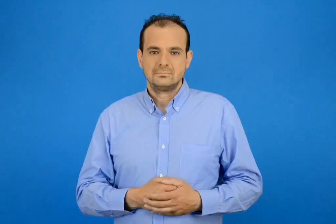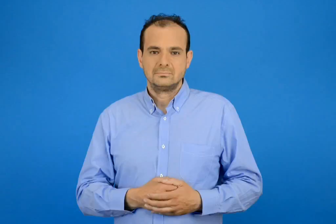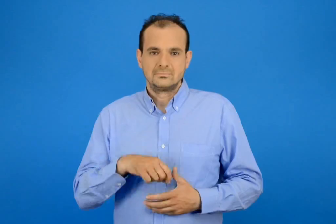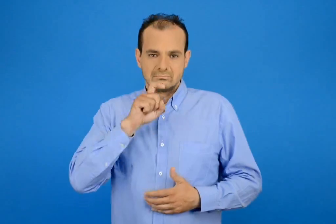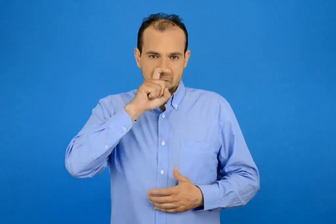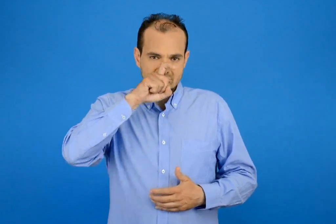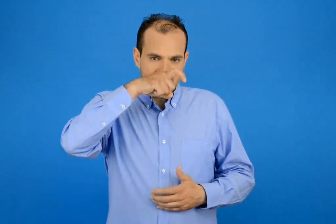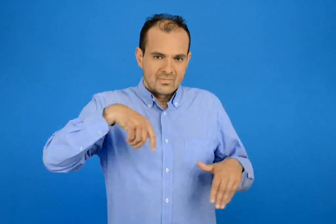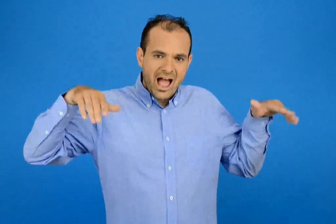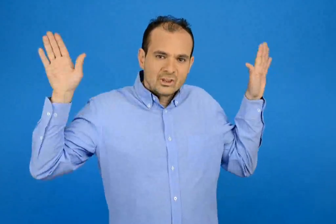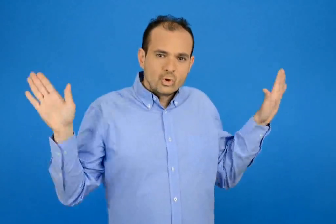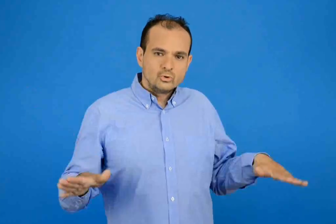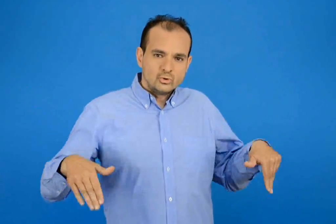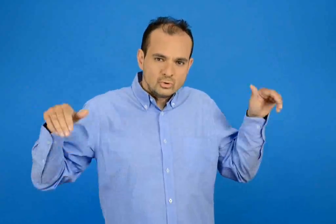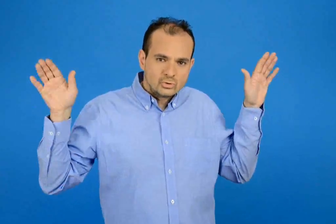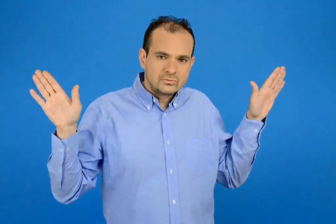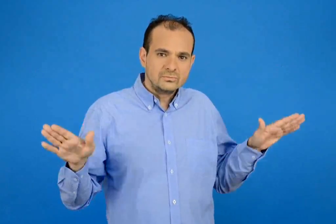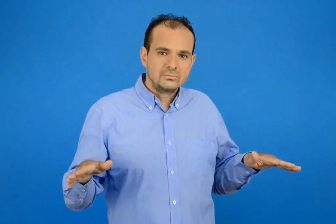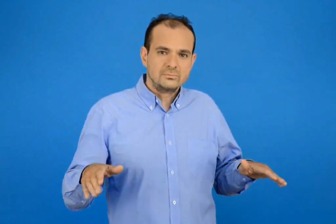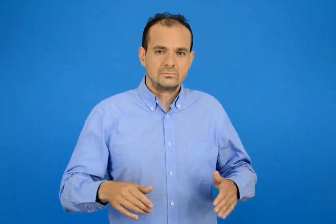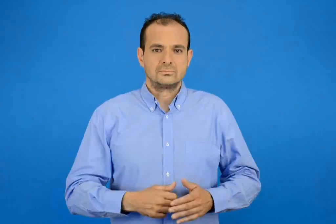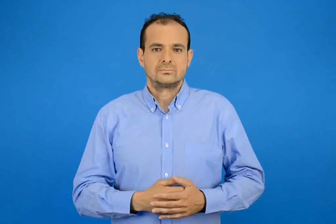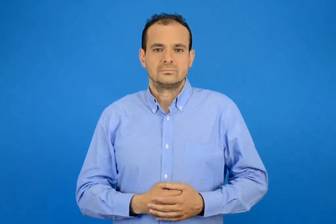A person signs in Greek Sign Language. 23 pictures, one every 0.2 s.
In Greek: αετός
